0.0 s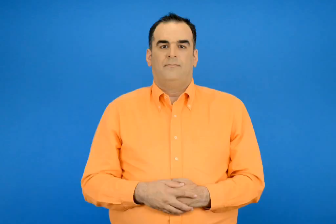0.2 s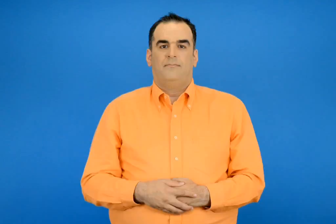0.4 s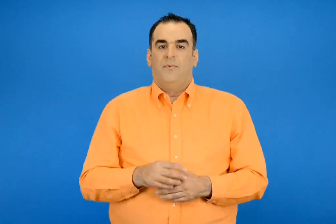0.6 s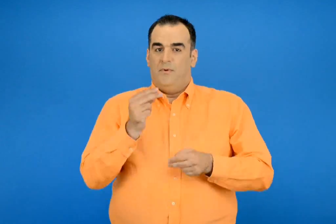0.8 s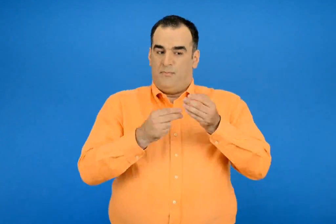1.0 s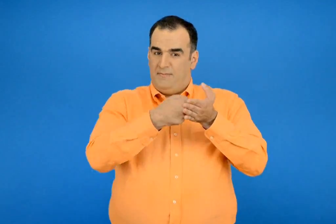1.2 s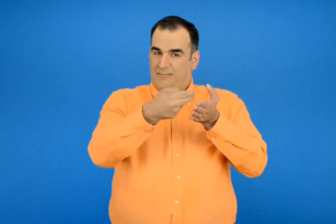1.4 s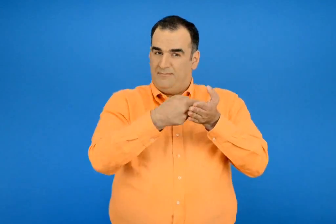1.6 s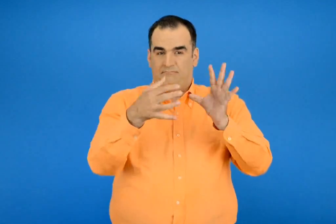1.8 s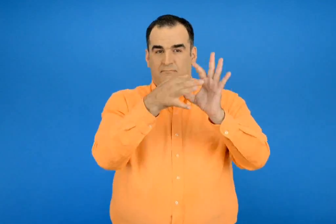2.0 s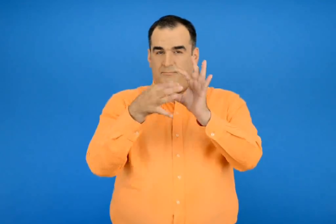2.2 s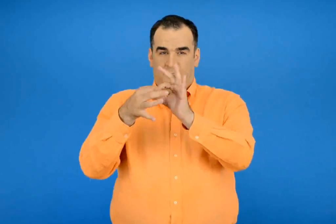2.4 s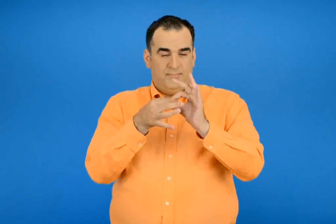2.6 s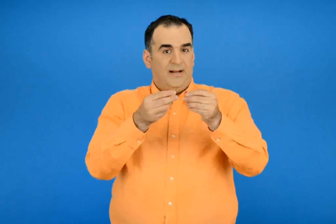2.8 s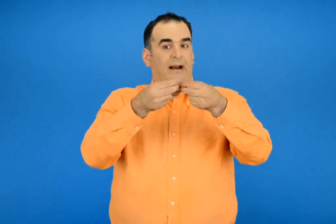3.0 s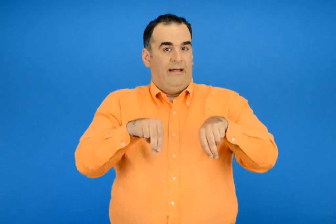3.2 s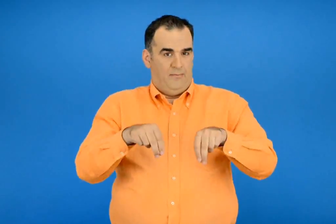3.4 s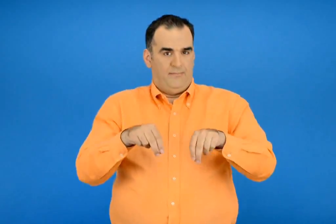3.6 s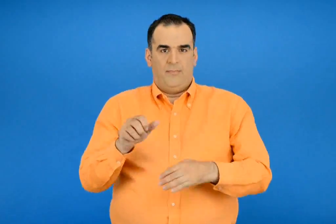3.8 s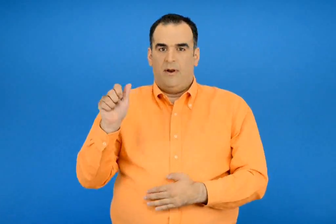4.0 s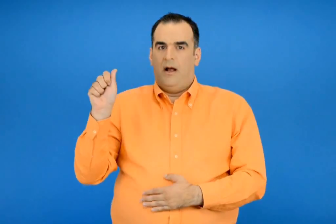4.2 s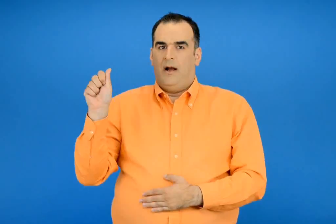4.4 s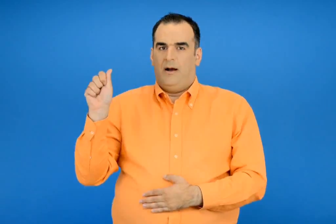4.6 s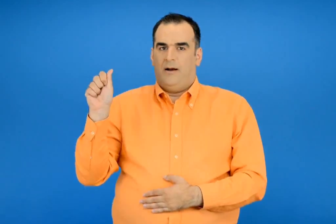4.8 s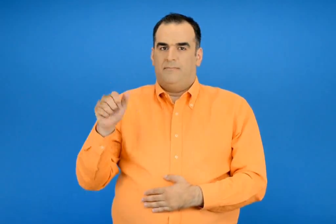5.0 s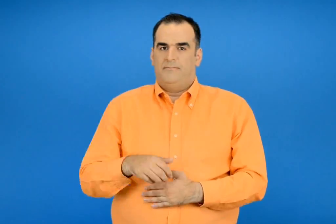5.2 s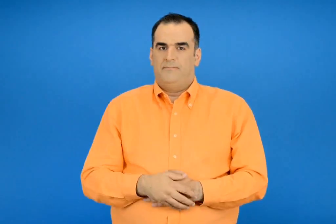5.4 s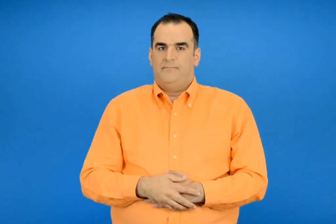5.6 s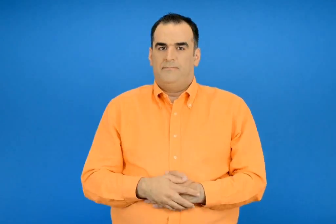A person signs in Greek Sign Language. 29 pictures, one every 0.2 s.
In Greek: λύνω σύνθετα προβλήματα α
